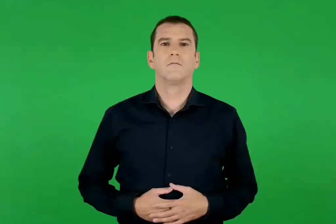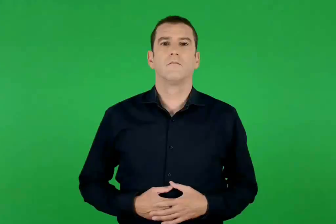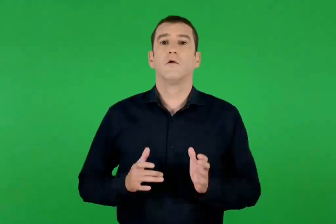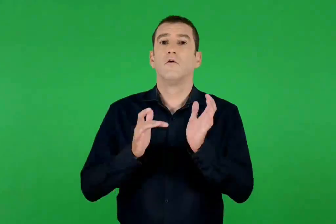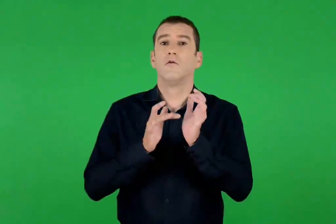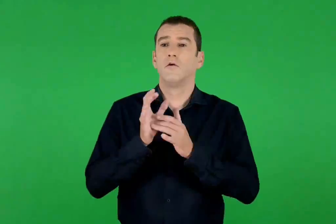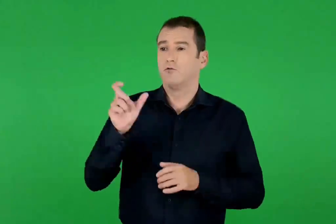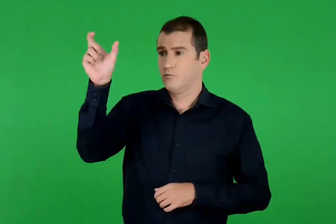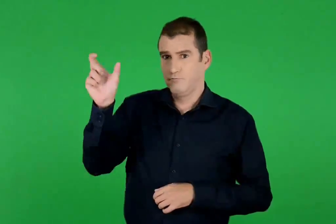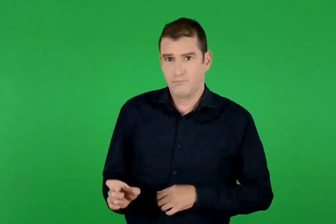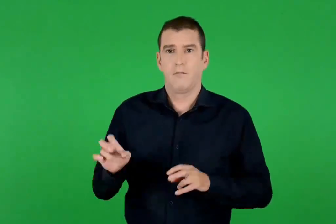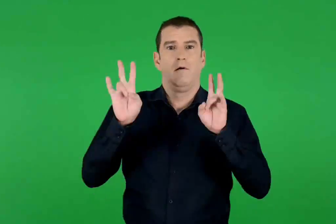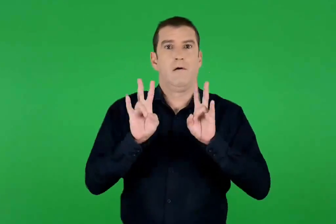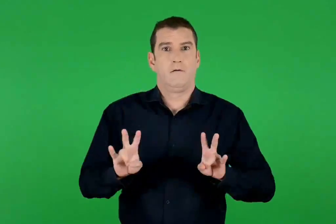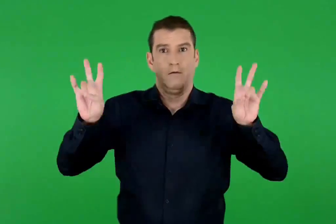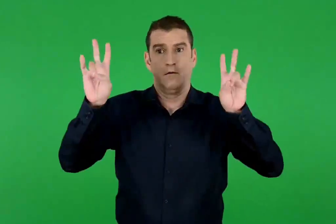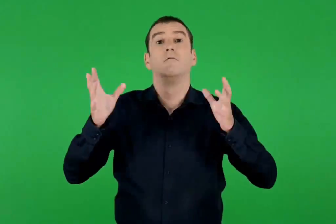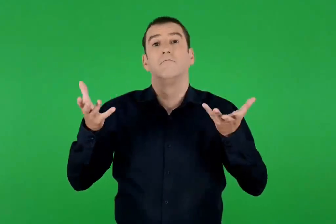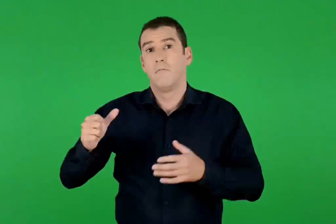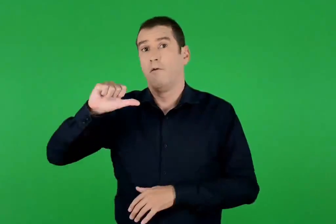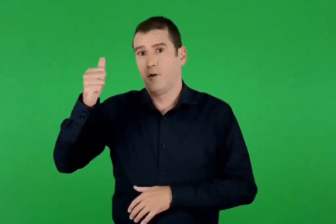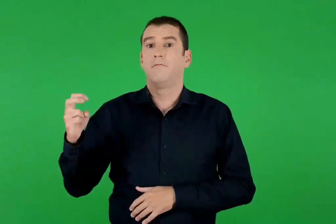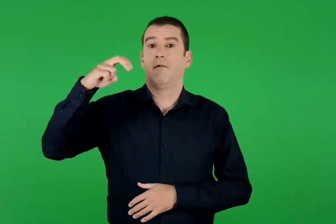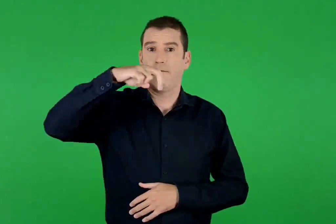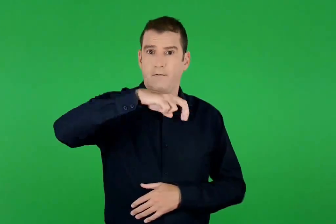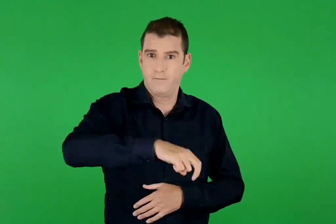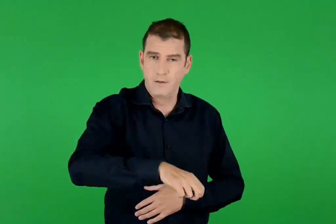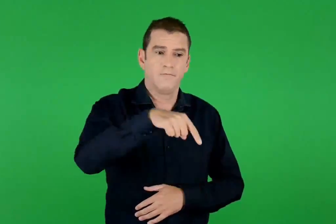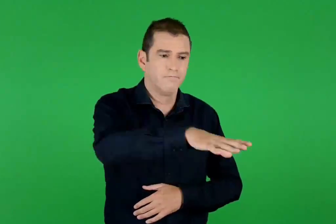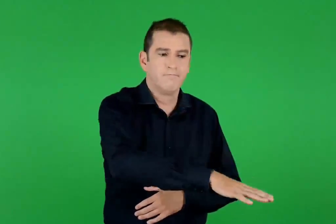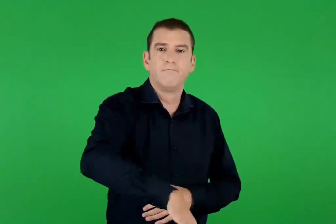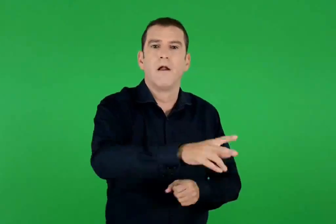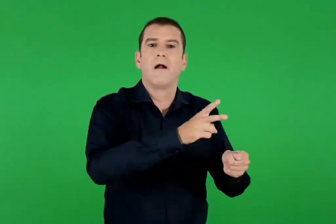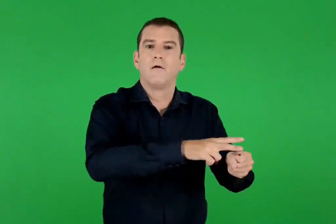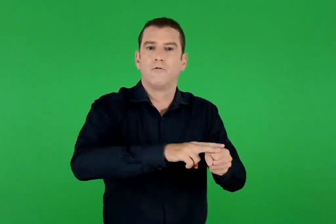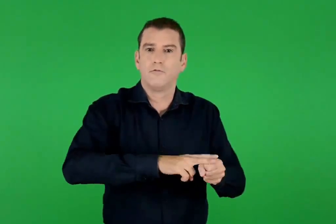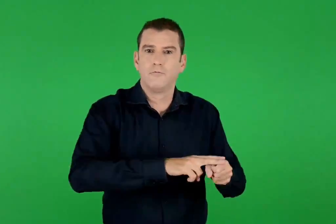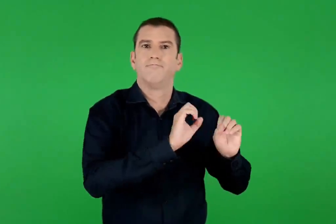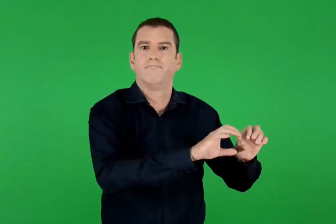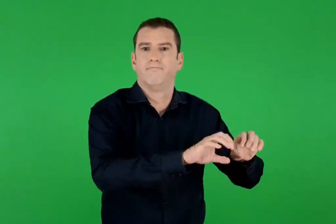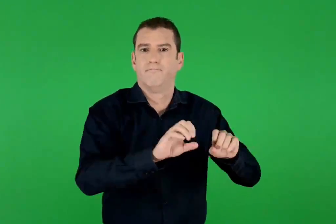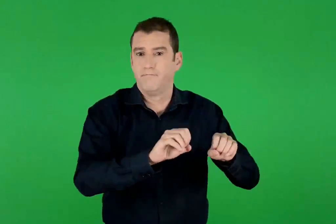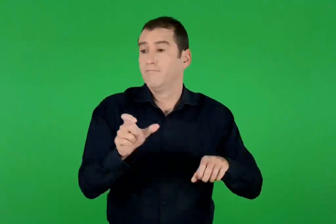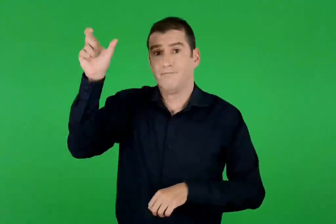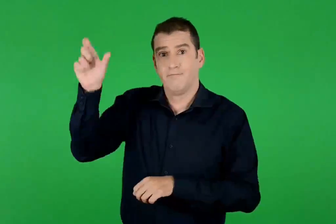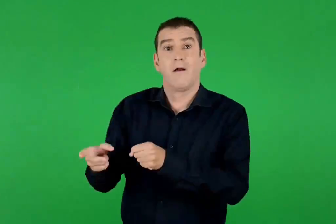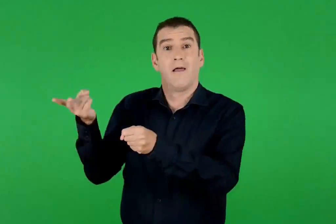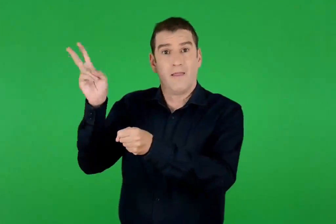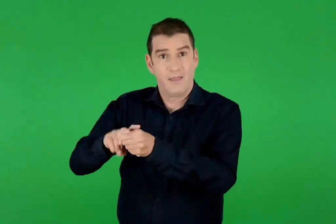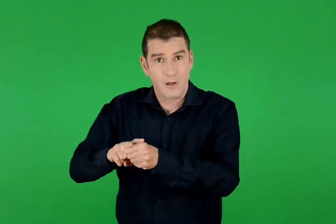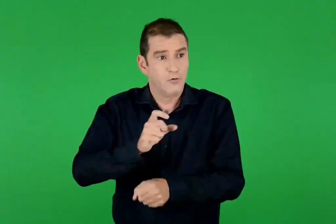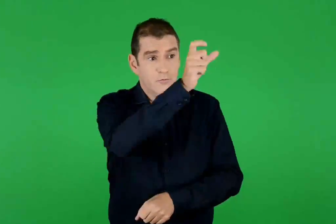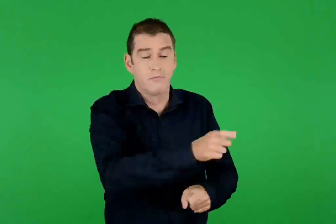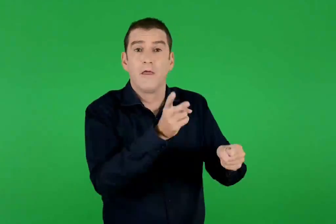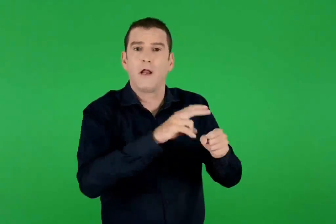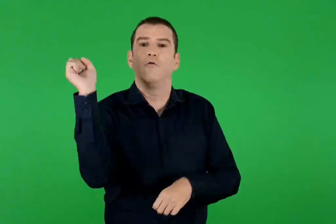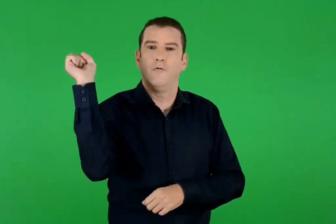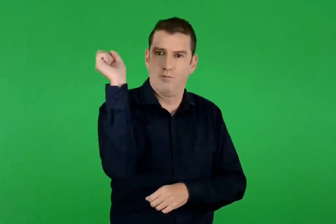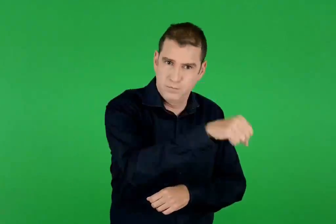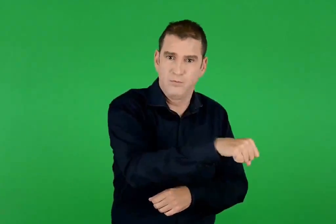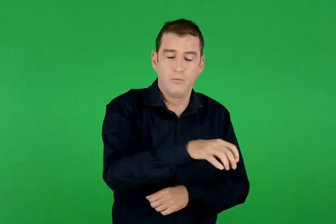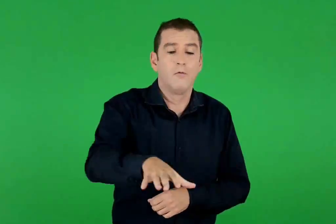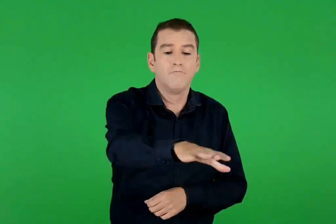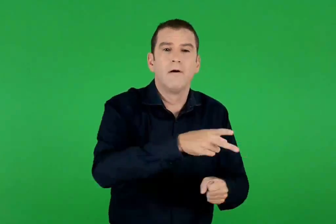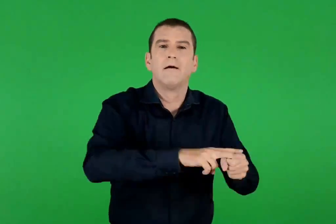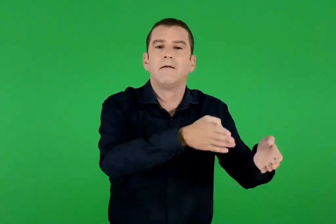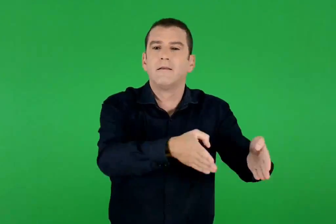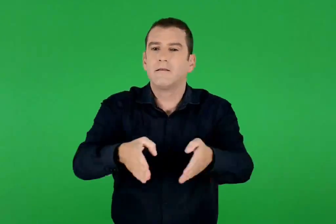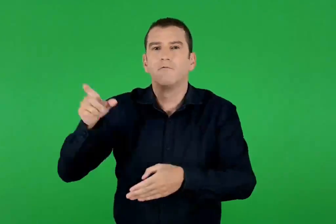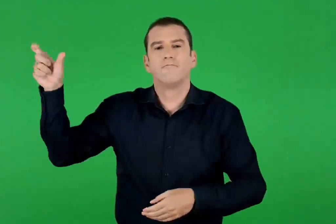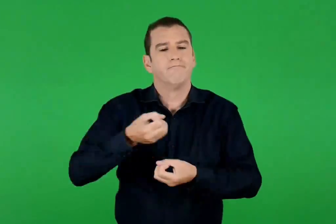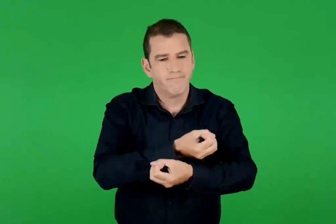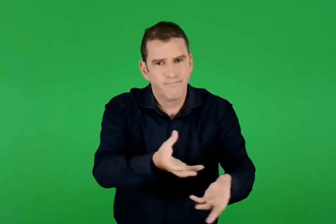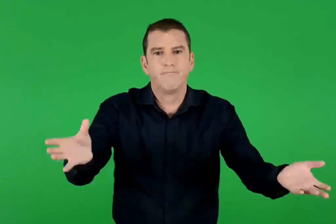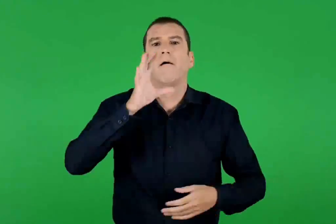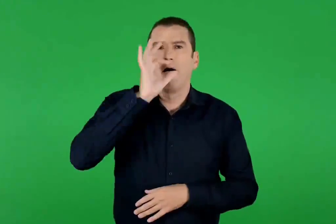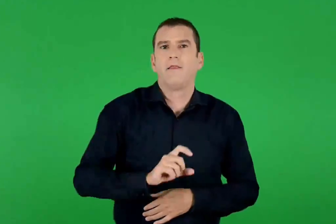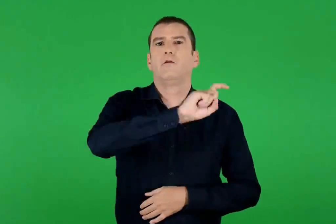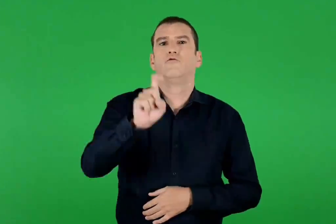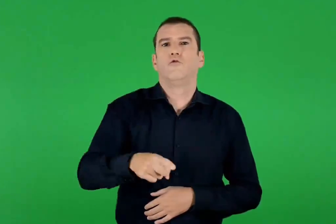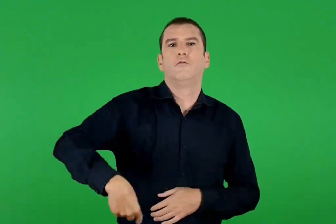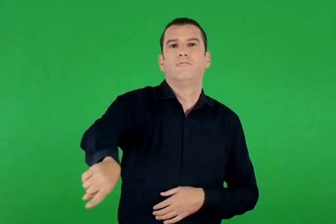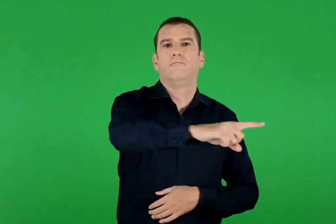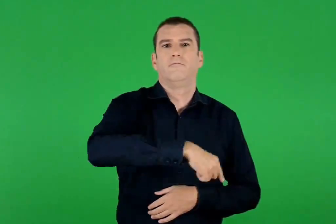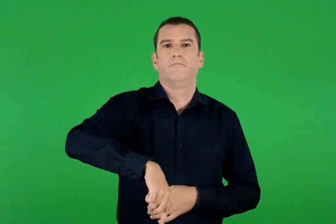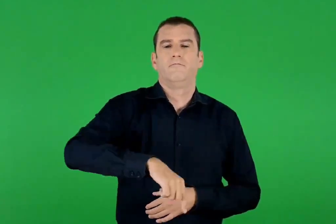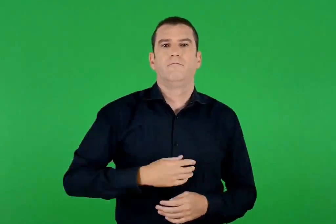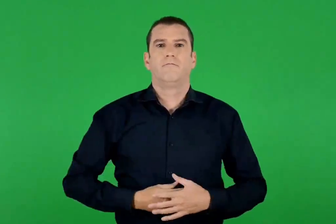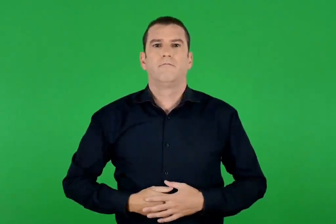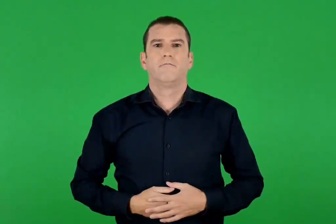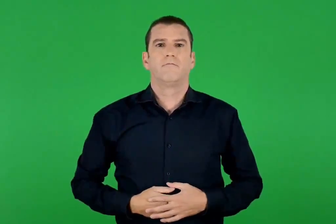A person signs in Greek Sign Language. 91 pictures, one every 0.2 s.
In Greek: χριστός ἀνέστη ἐκ νεκρών , θανάτῳ θάνατον πατήσας καὶ τοῖς ἐν τοῖς μνήμασι ζωὴν χαρισάμενος
